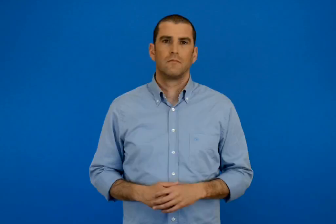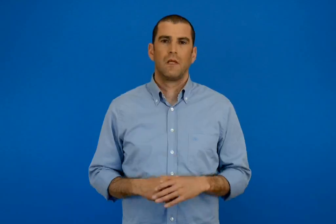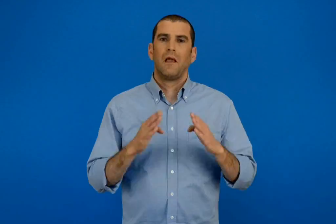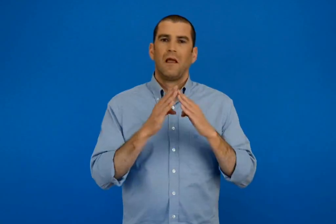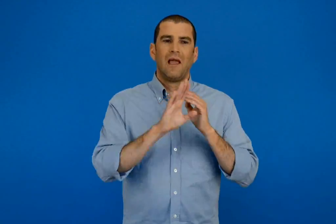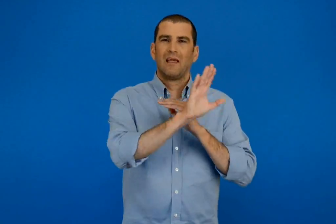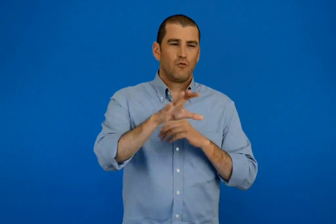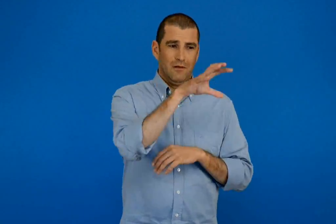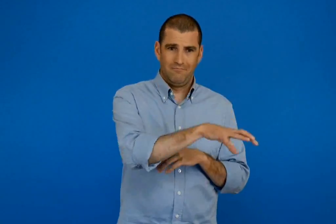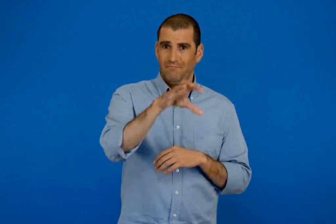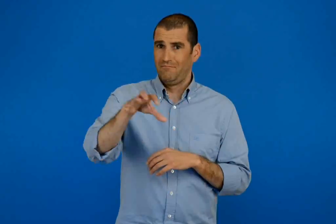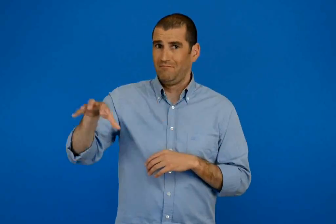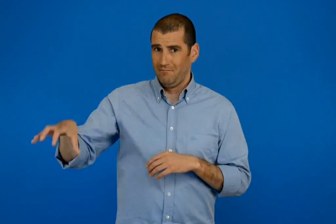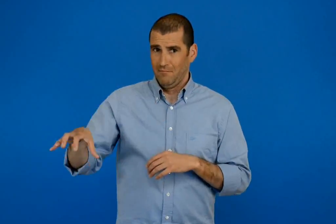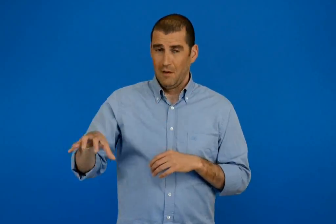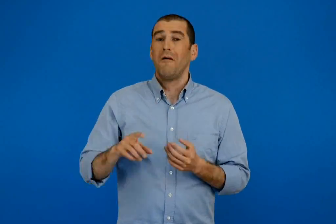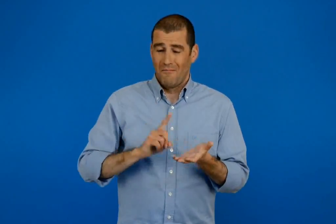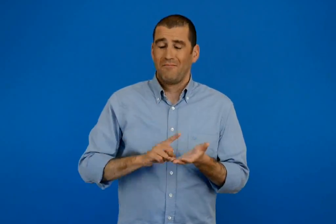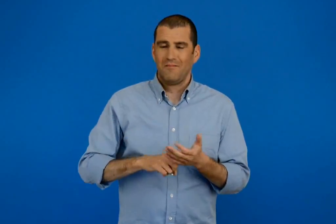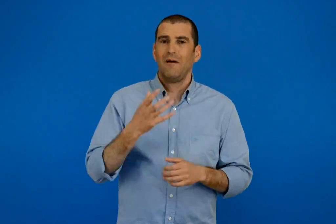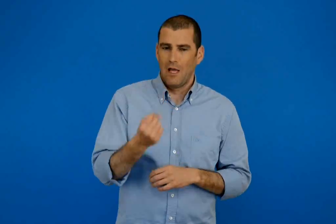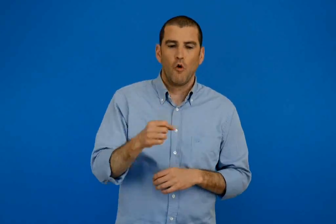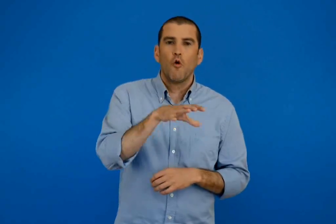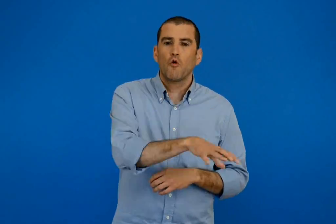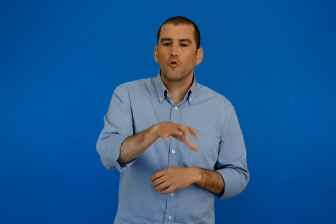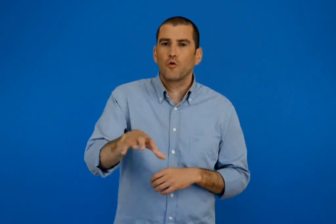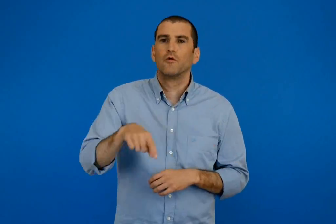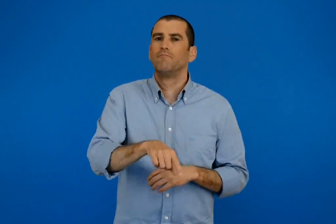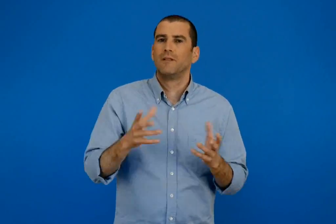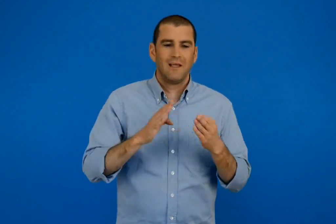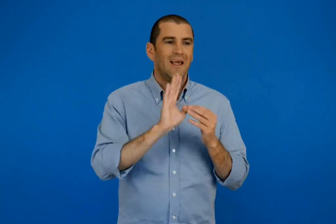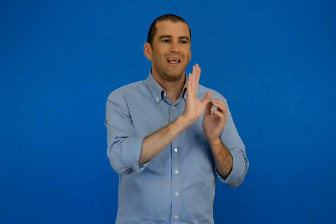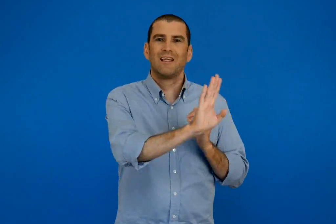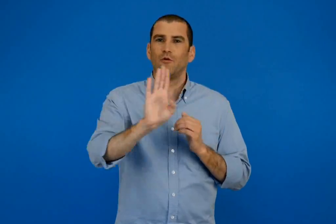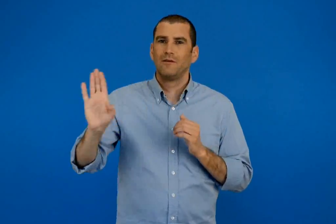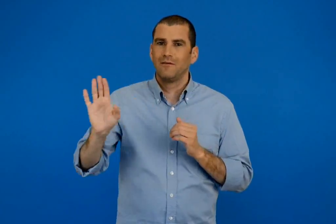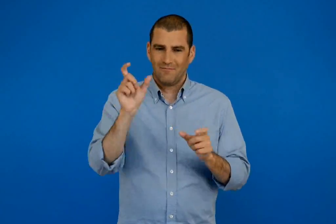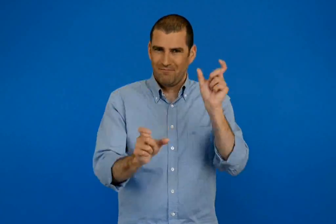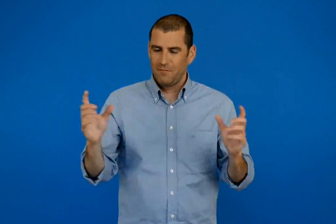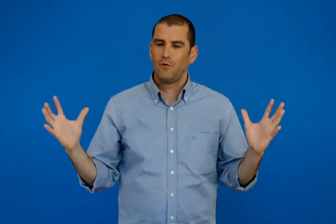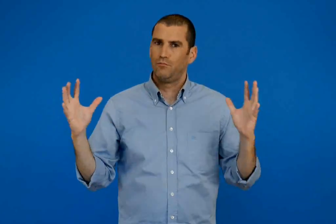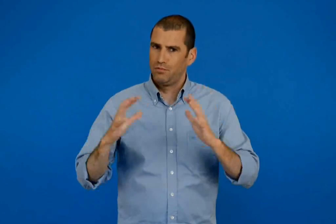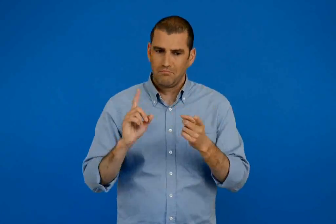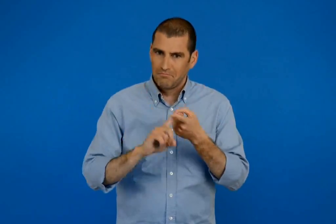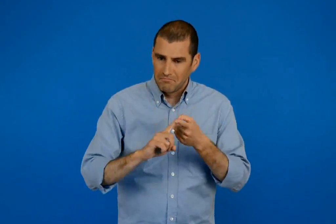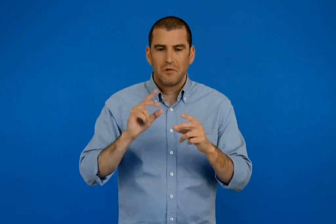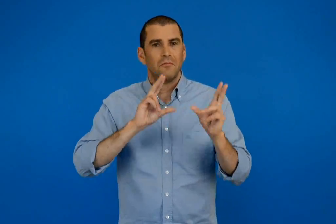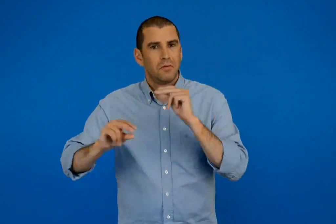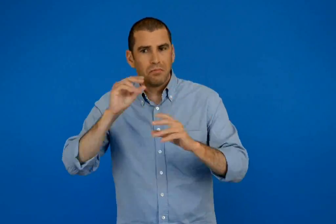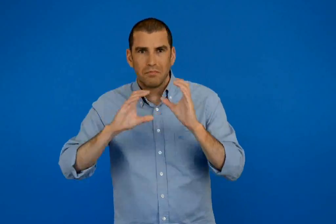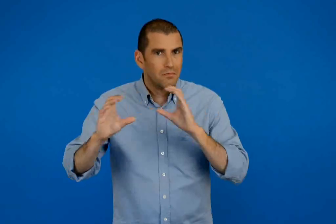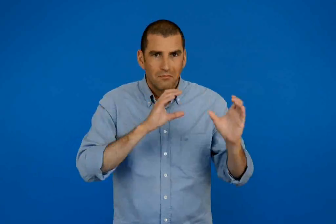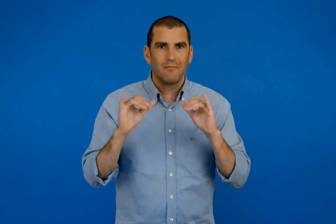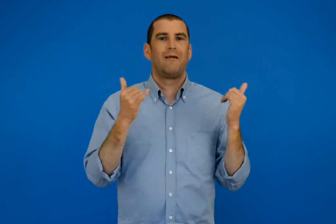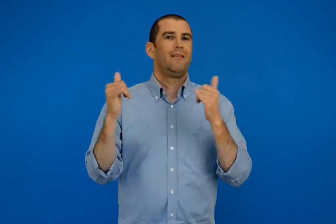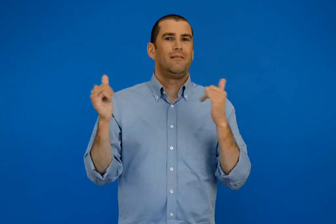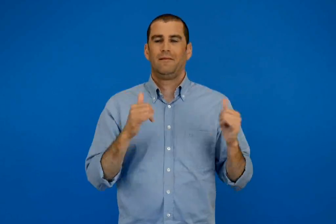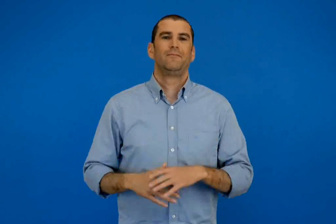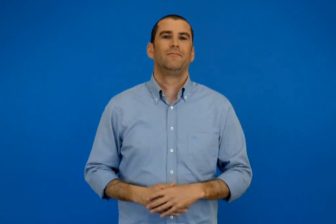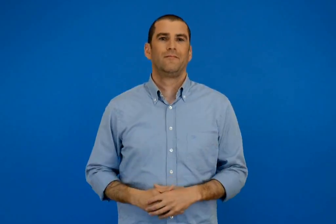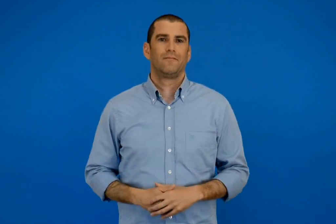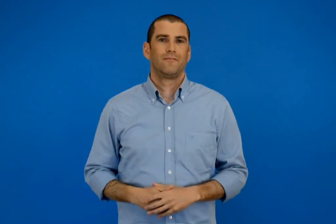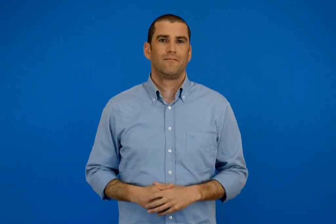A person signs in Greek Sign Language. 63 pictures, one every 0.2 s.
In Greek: σε κάθε γειτονιά χρειάζεται να υπάρχουν χώροι οπού οι γείτονες συναντιούνται επικοινωνούν και διασκεδάζουν
